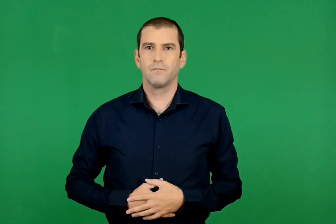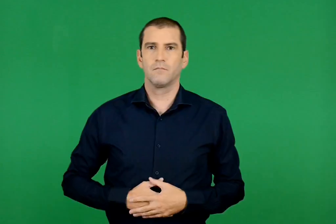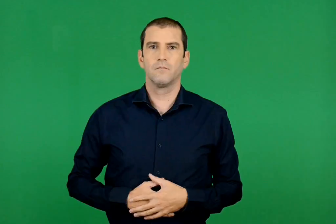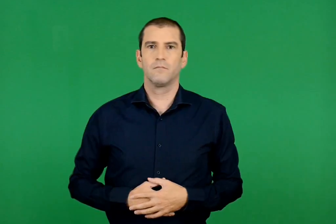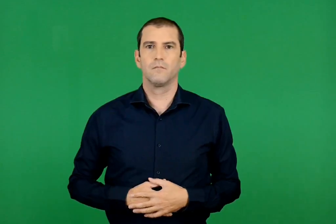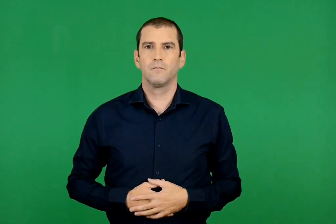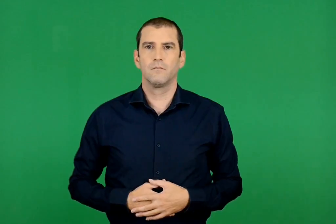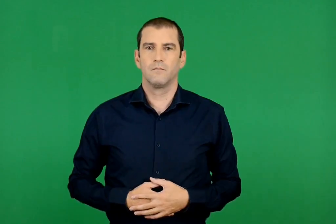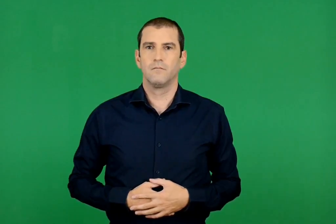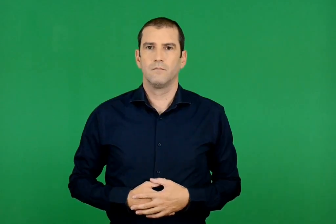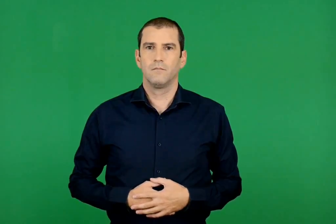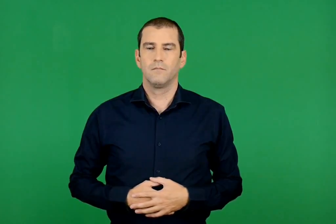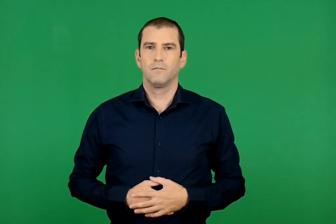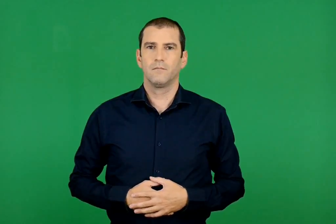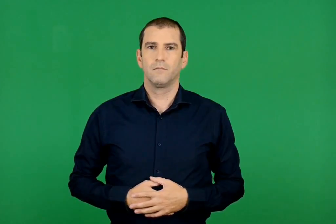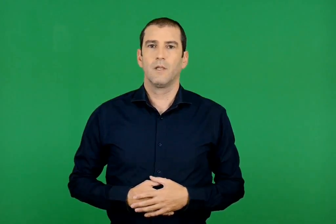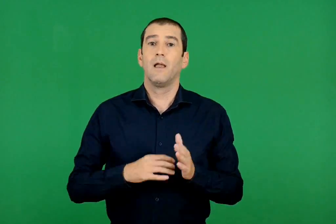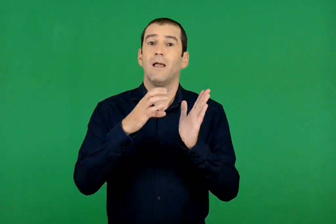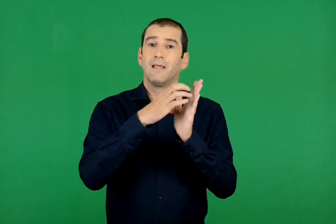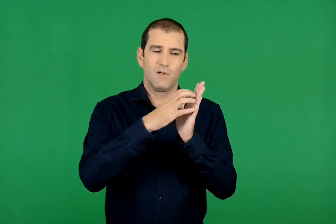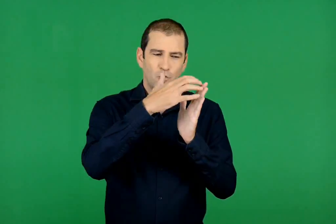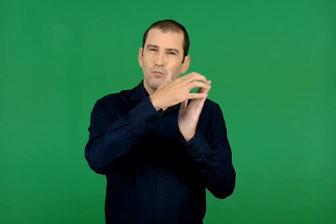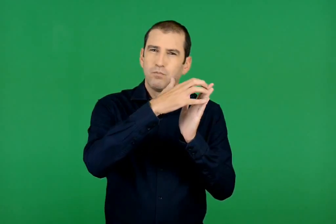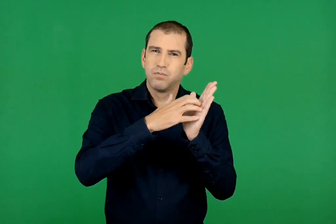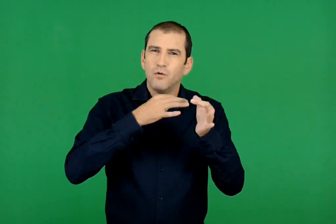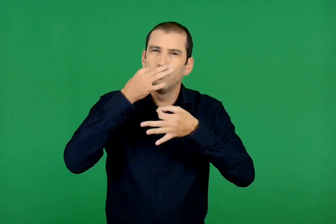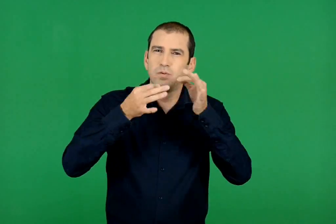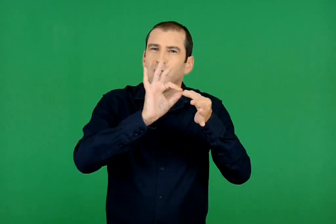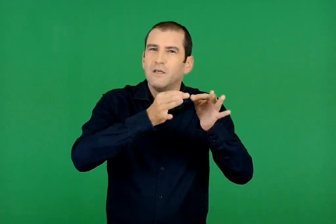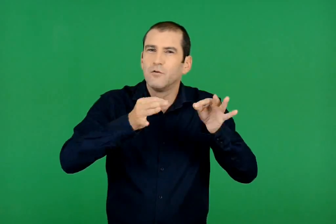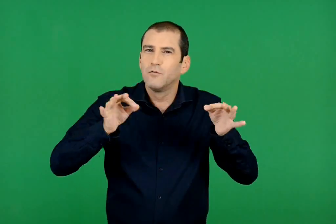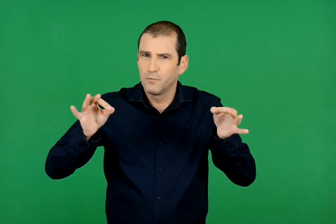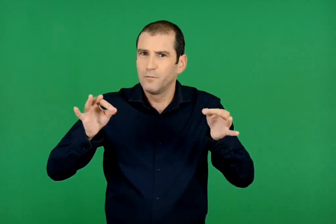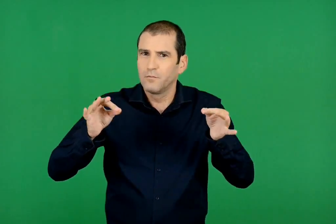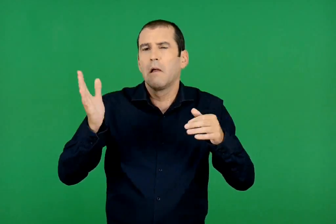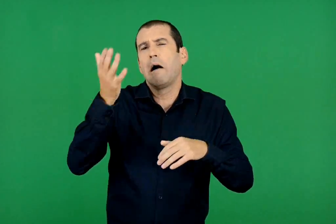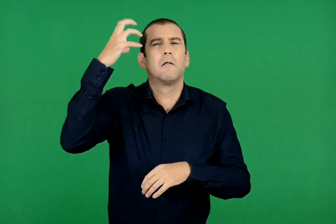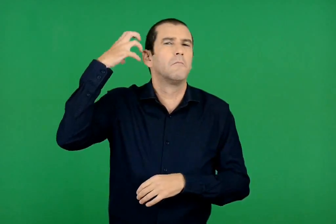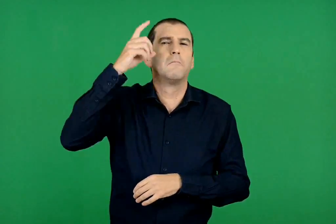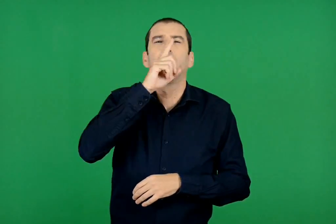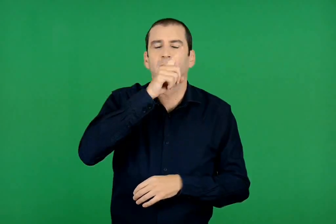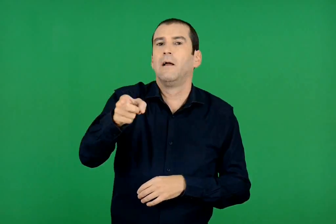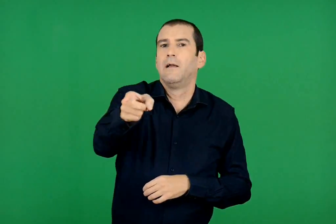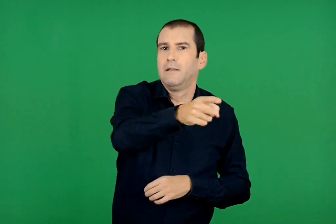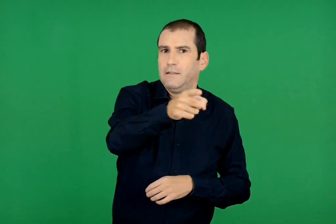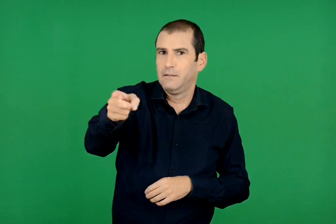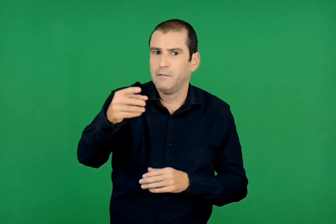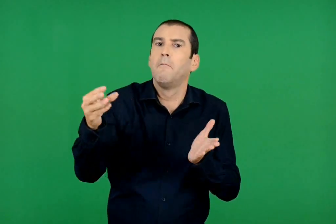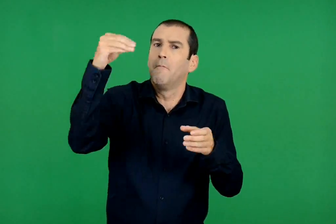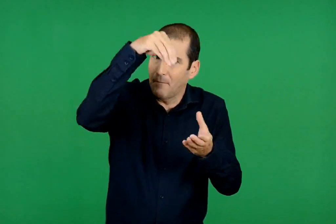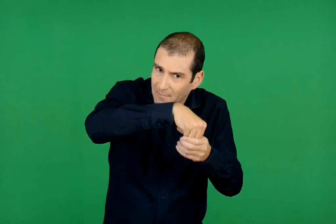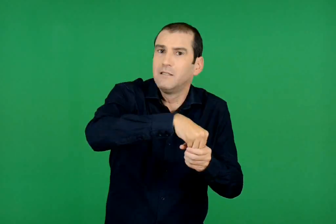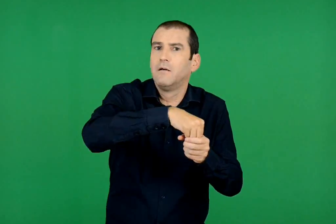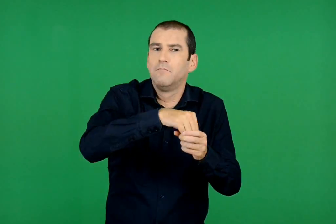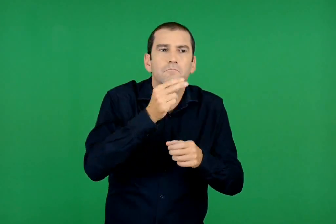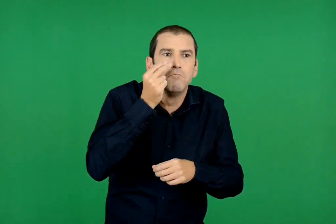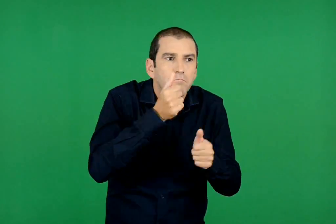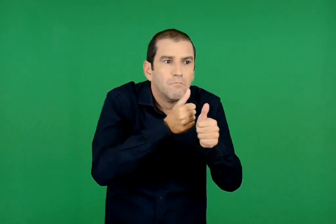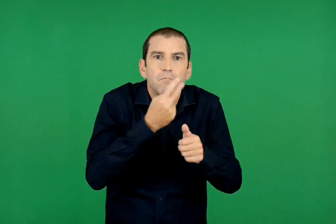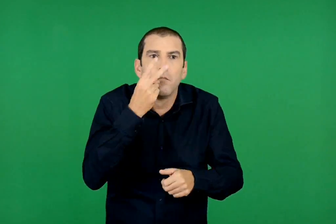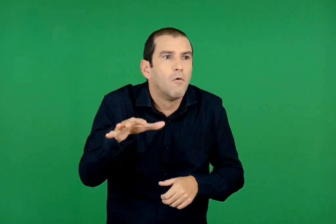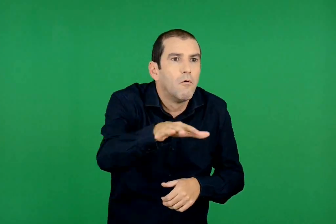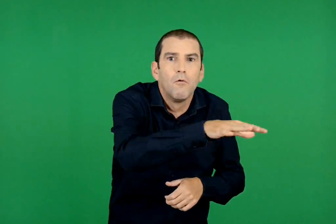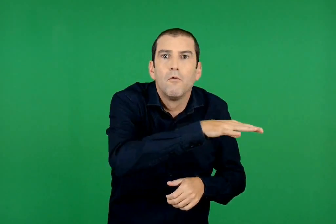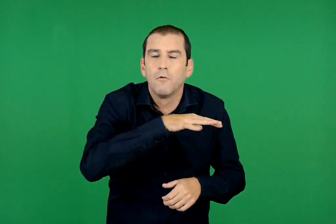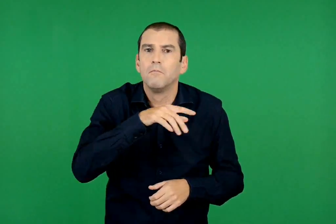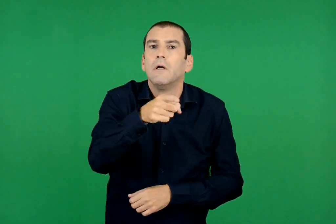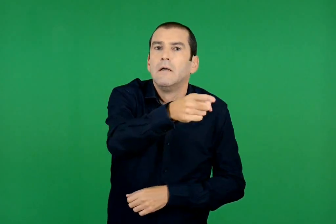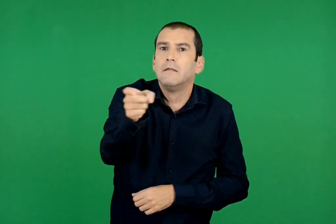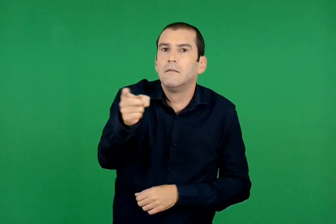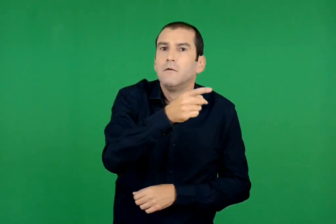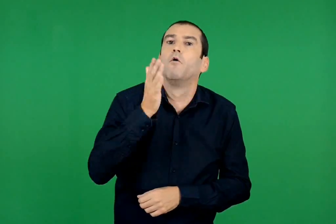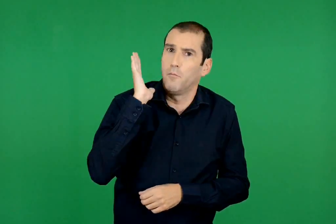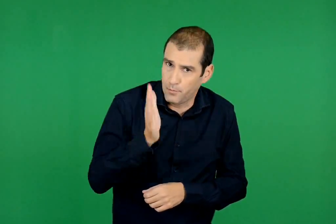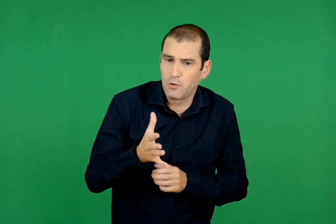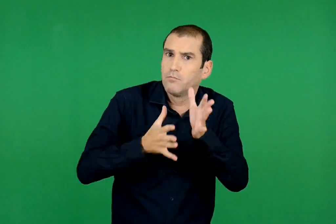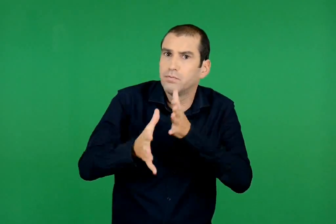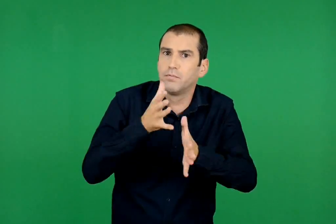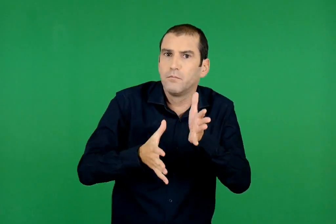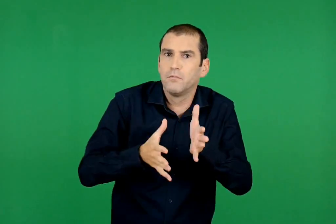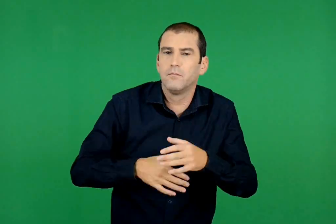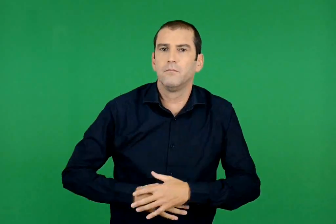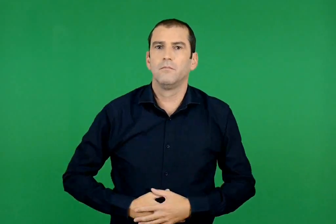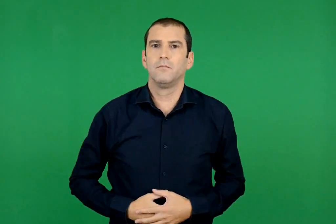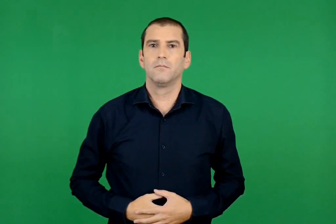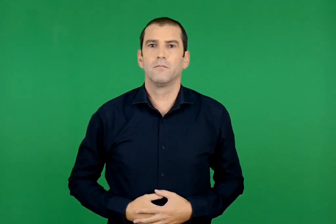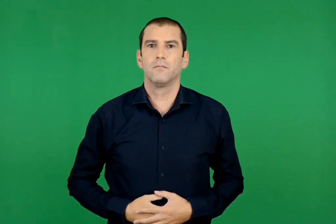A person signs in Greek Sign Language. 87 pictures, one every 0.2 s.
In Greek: ας υποθέσουμε ότι παρακολουθείτε από κοντά τα γεγονότα που περιγράφονται στο κείμενο. μπορείτε να τα διηγηθείτε ;
